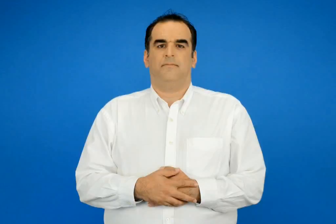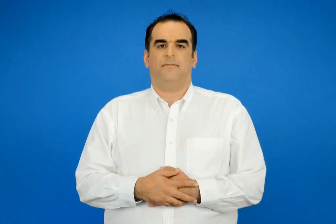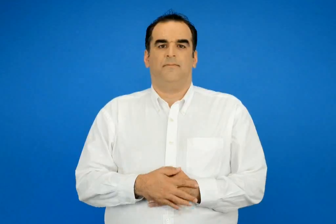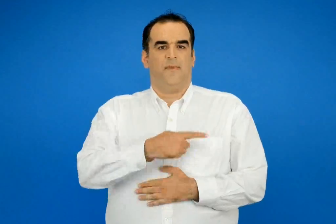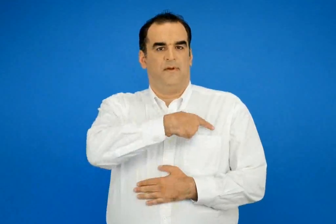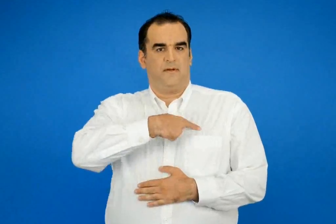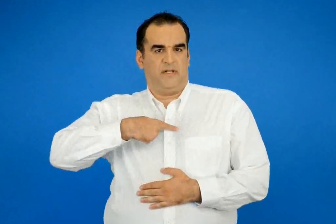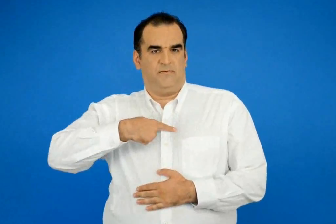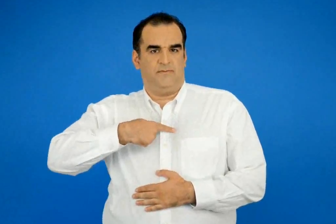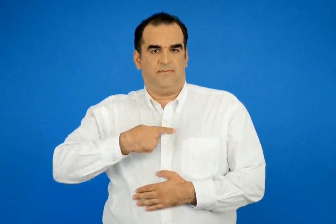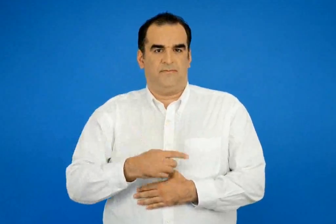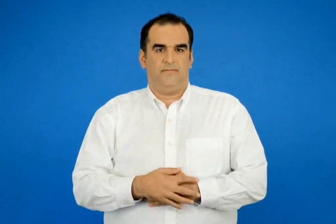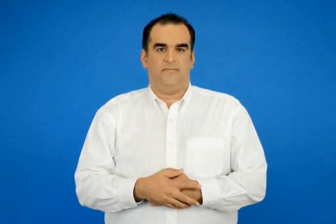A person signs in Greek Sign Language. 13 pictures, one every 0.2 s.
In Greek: καπετάνιο
